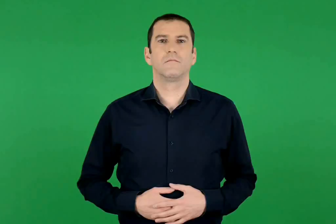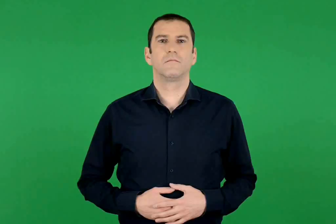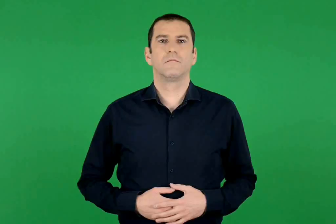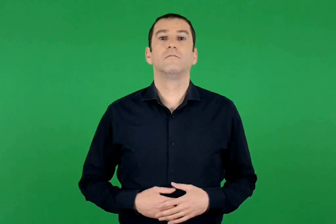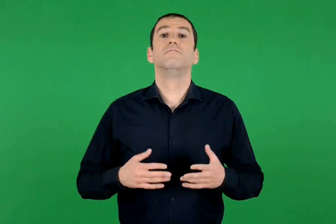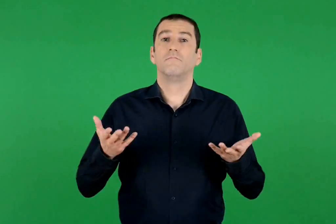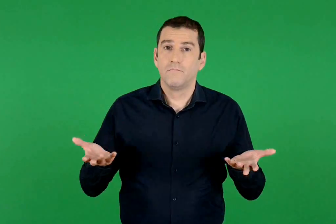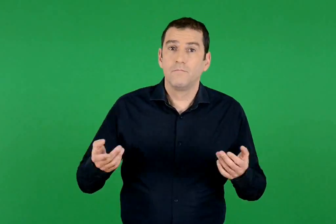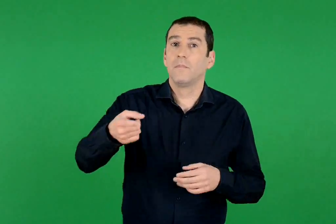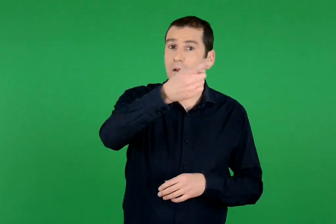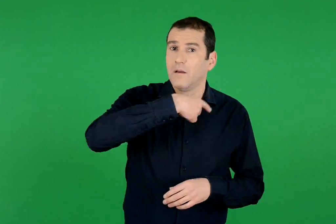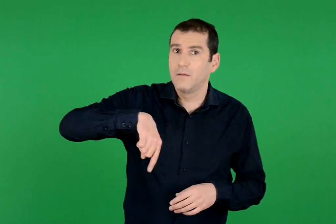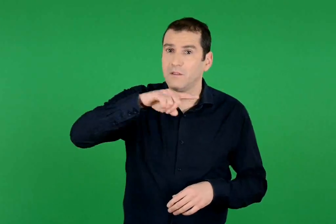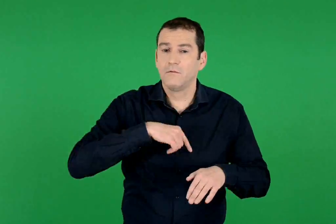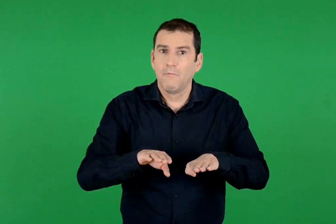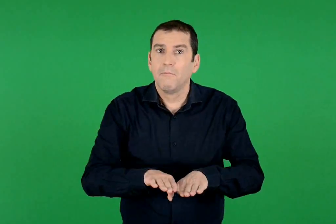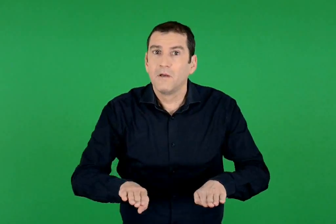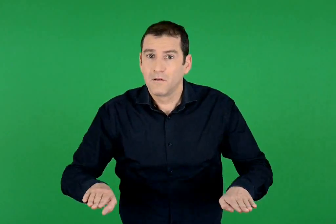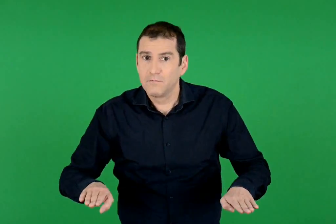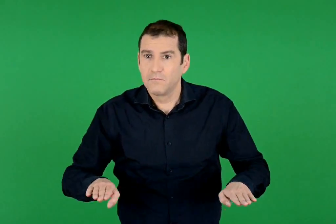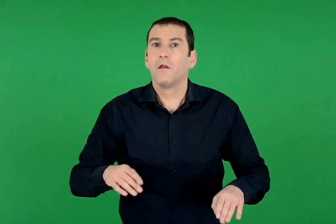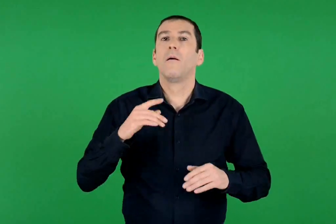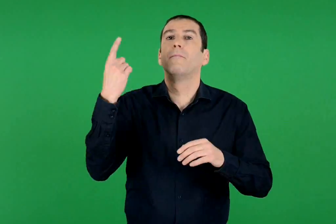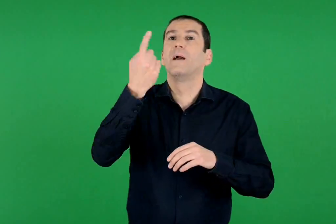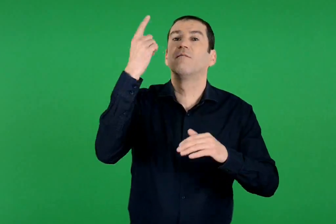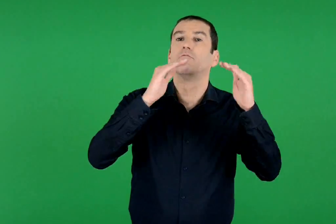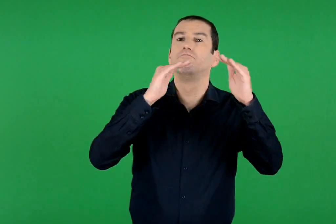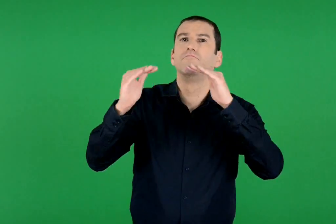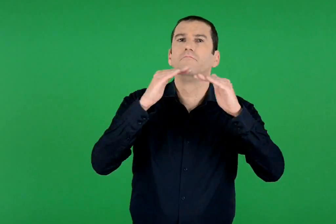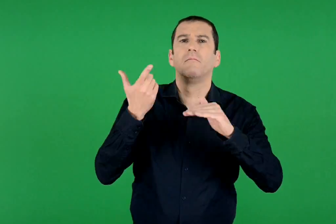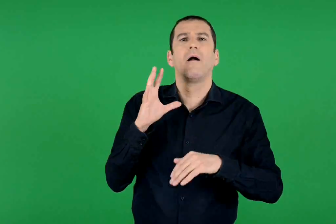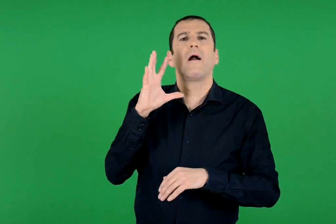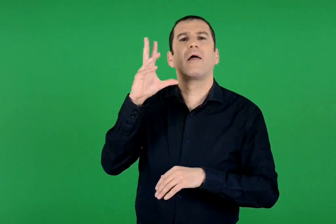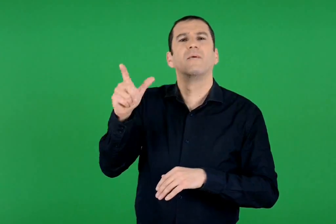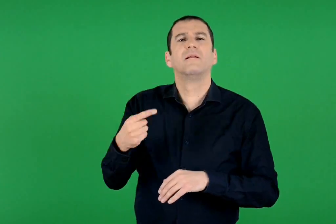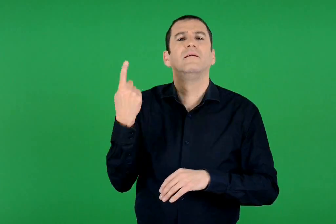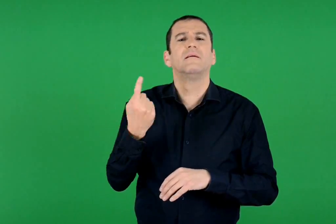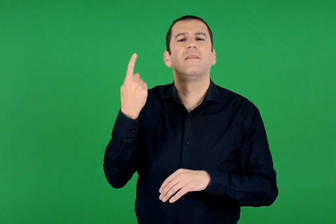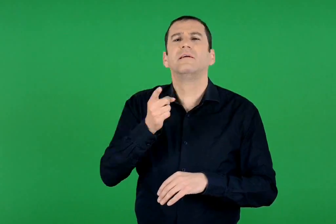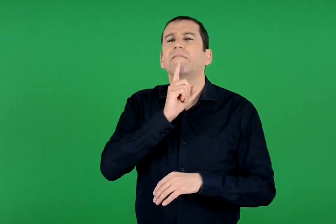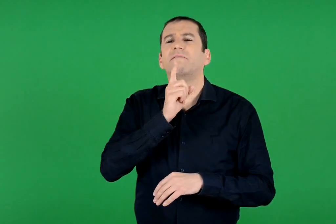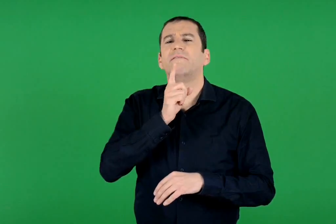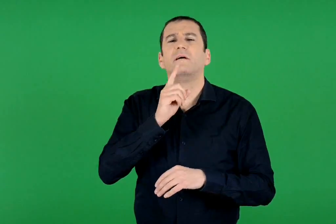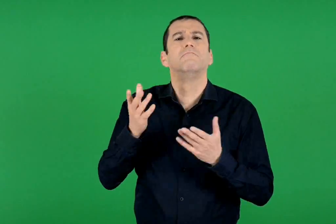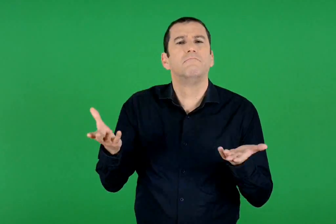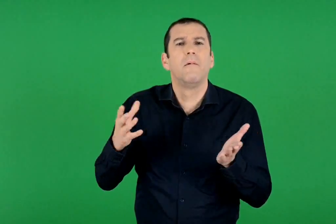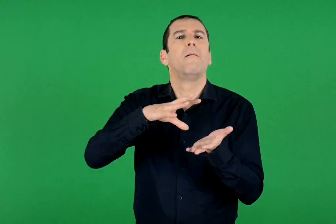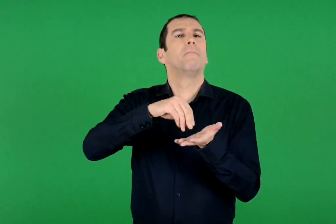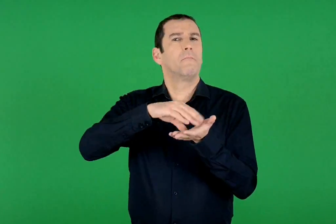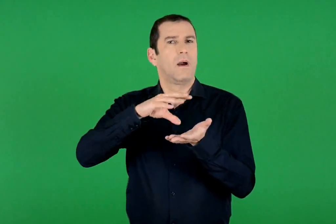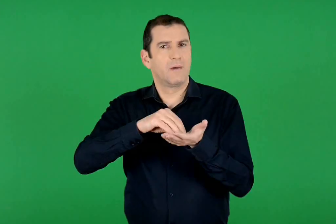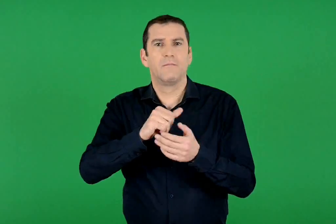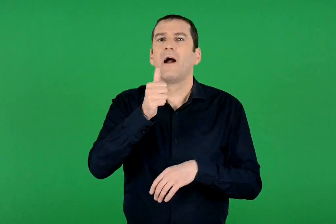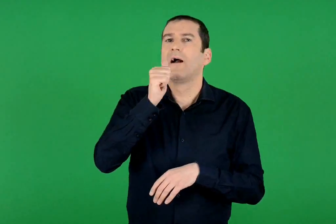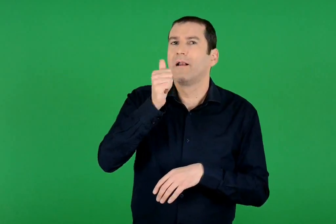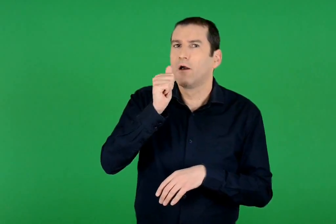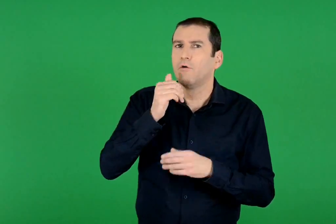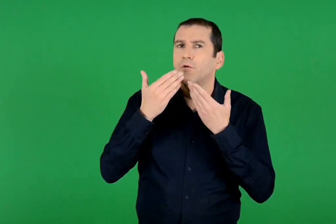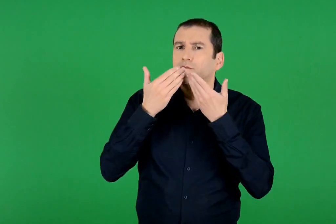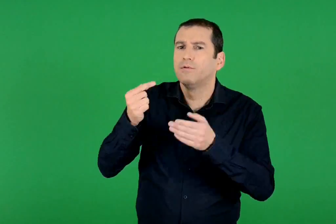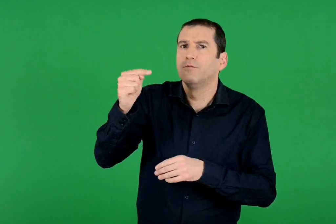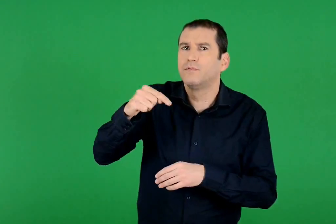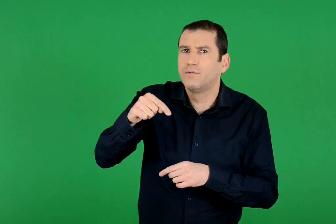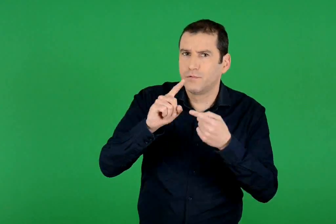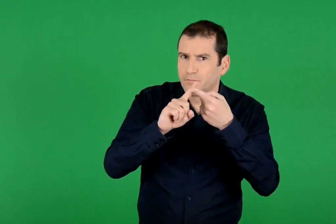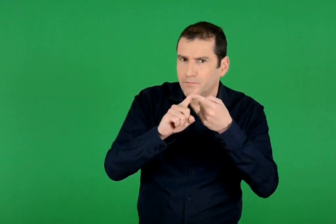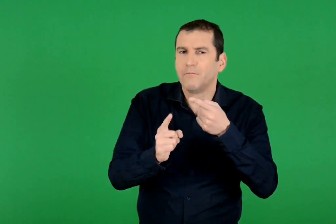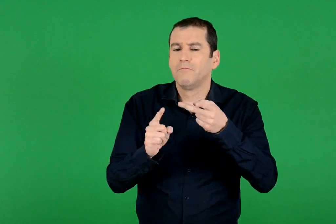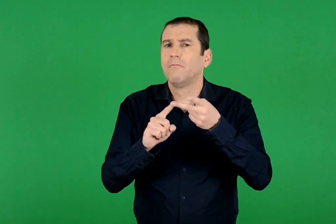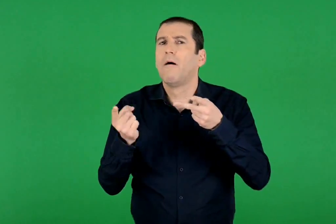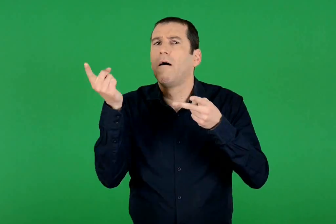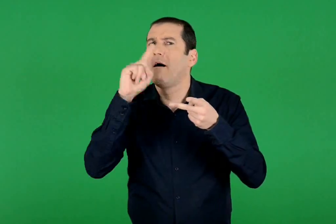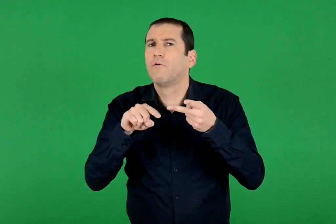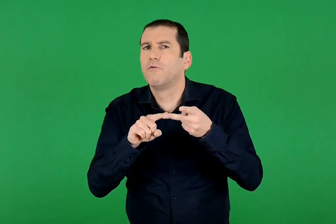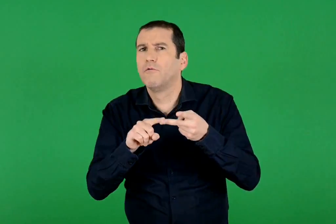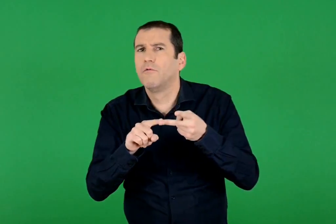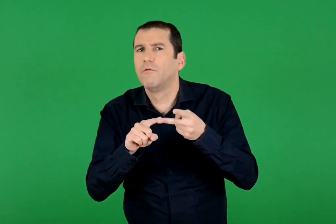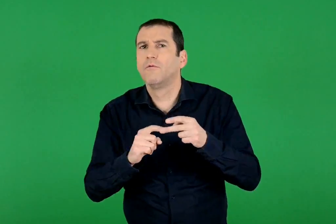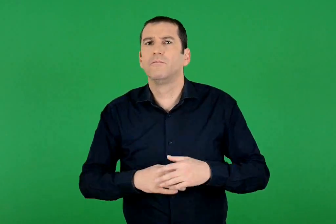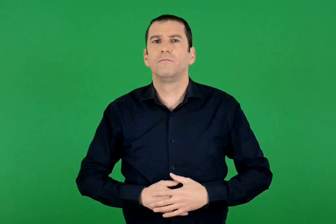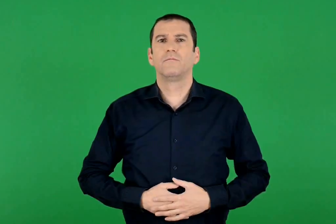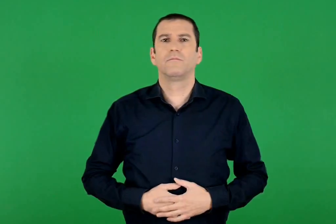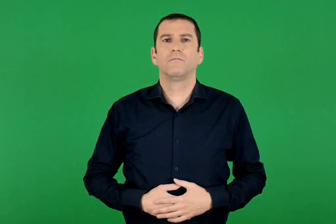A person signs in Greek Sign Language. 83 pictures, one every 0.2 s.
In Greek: όμως , κι εμείς οι μικροί φροντίζουμε το περιβάλλον με απλές καθημερινές συνήθειες. για παράδειγμα , δε σπαταλάμε το νερό , άλλο ;
